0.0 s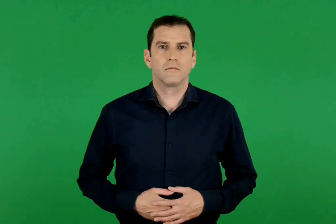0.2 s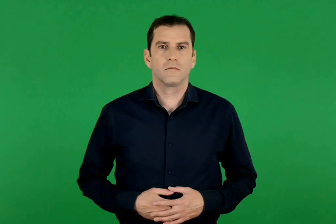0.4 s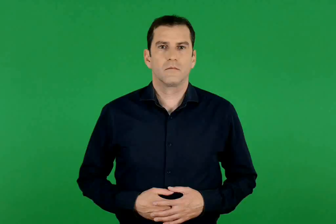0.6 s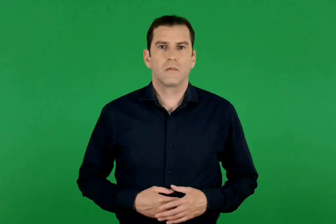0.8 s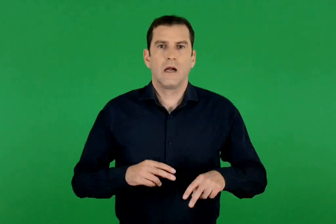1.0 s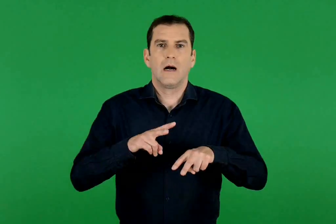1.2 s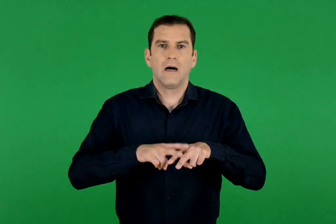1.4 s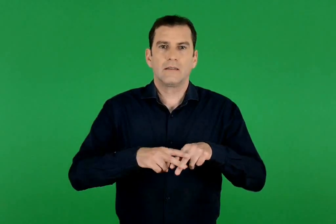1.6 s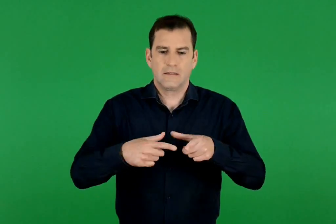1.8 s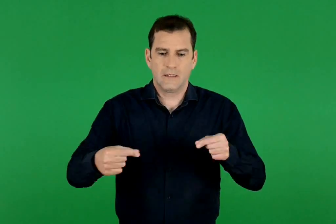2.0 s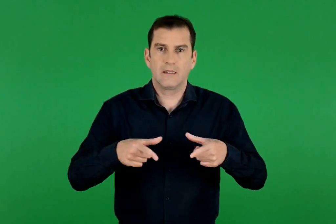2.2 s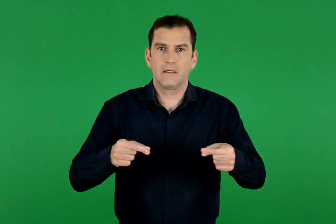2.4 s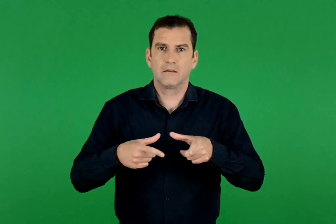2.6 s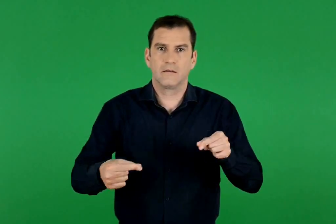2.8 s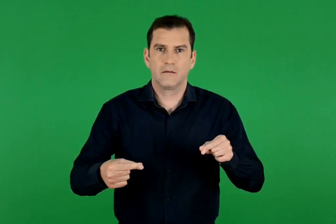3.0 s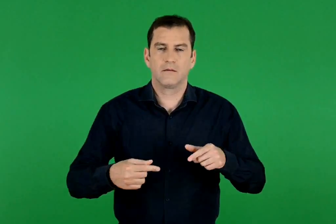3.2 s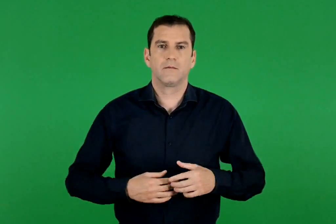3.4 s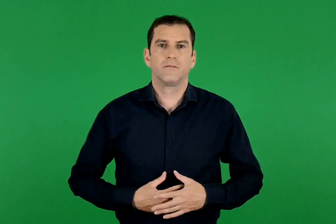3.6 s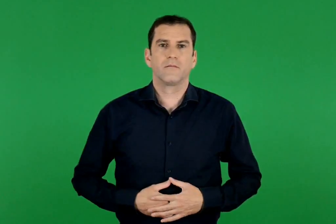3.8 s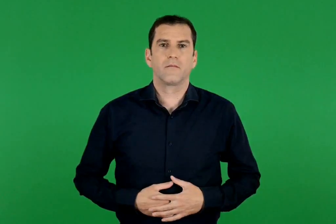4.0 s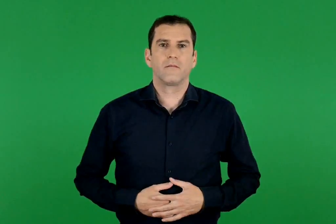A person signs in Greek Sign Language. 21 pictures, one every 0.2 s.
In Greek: αστερίας
